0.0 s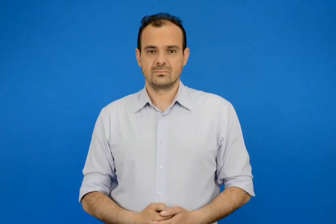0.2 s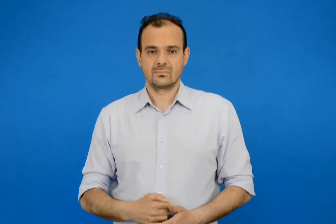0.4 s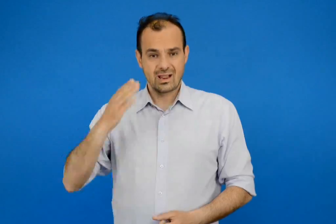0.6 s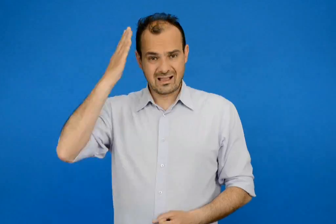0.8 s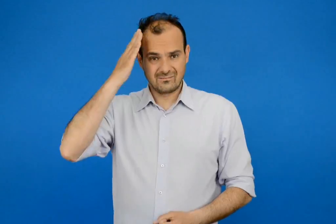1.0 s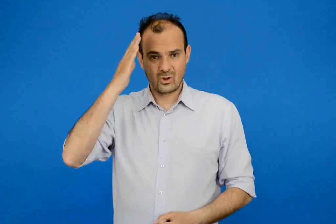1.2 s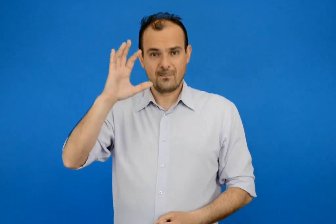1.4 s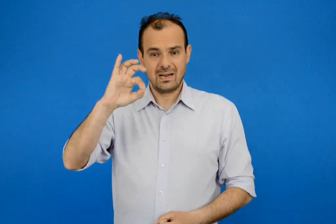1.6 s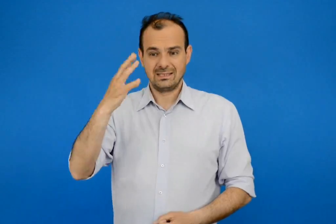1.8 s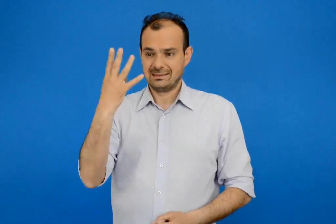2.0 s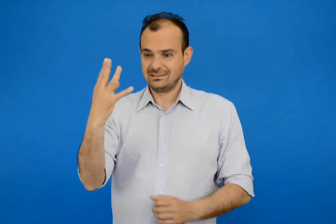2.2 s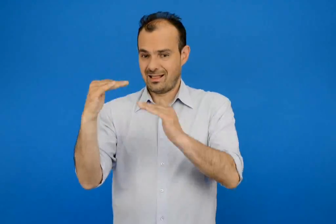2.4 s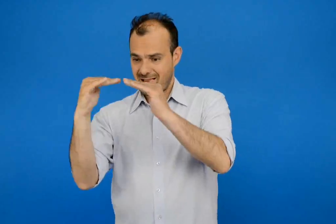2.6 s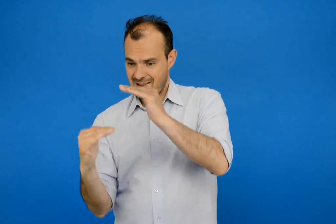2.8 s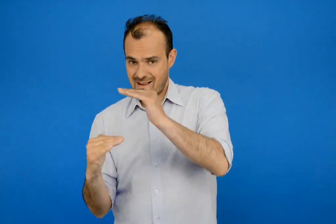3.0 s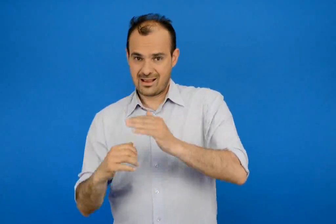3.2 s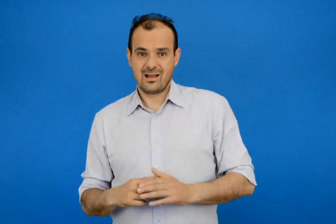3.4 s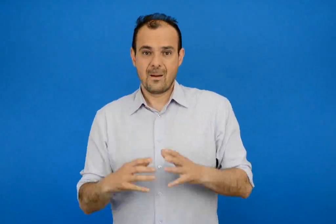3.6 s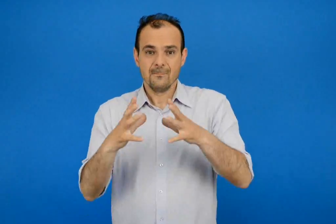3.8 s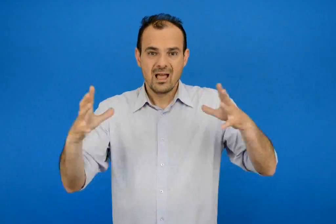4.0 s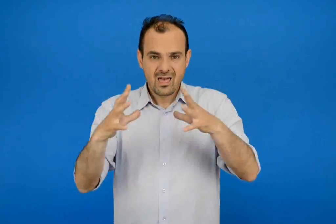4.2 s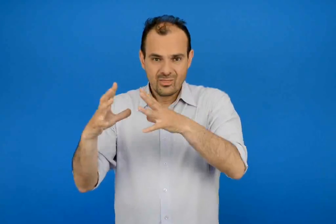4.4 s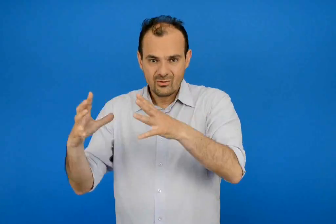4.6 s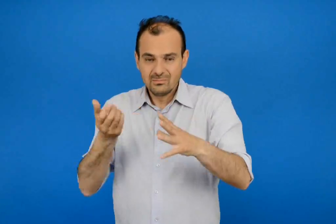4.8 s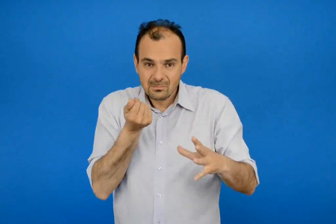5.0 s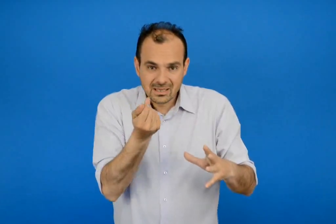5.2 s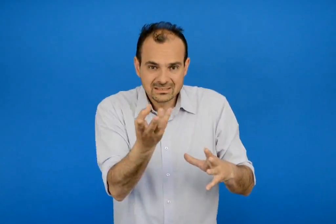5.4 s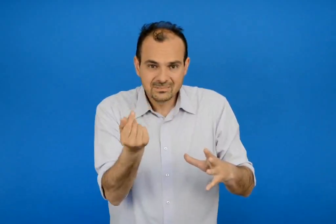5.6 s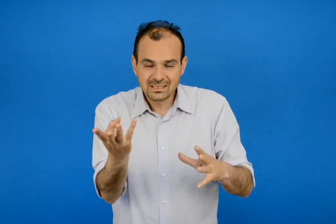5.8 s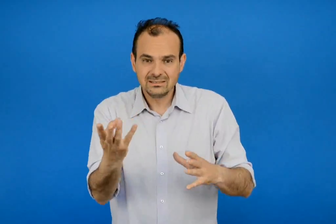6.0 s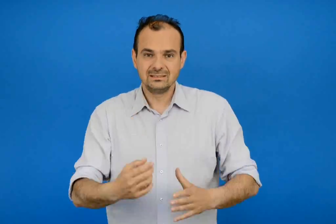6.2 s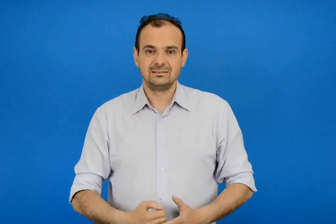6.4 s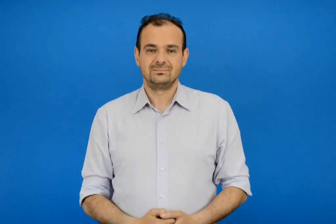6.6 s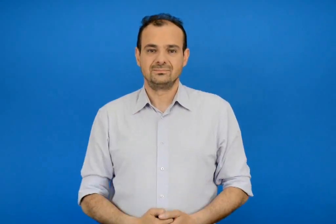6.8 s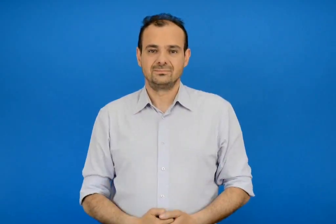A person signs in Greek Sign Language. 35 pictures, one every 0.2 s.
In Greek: κεφάλαιο 54ο μέτρηση μεγεθών
